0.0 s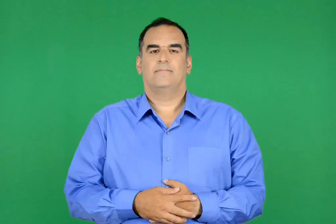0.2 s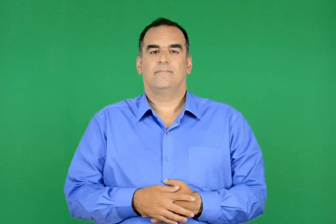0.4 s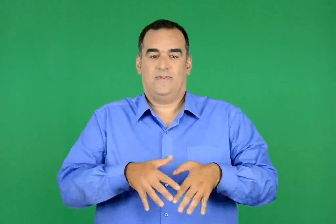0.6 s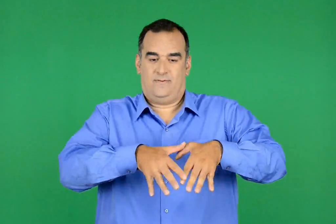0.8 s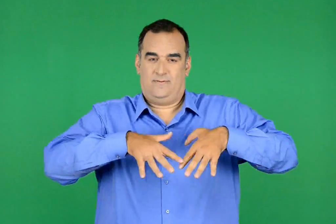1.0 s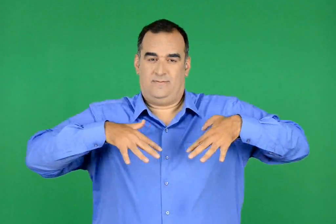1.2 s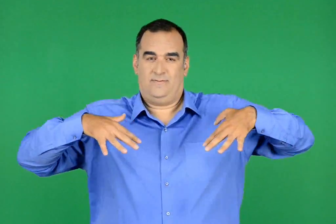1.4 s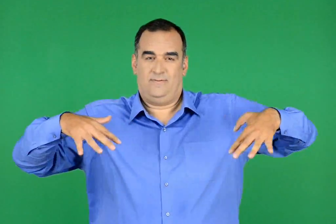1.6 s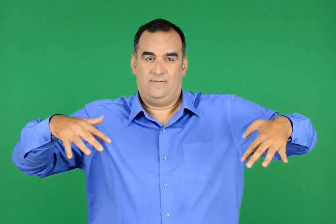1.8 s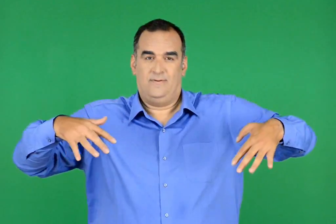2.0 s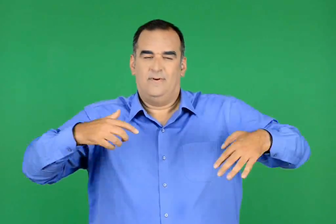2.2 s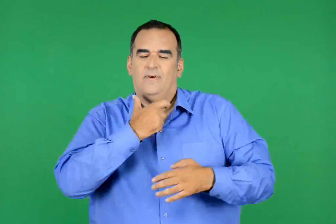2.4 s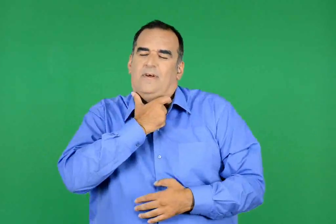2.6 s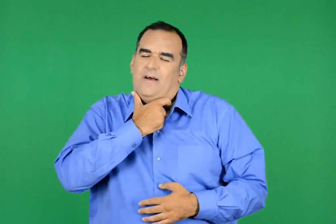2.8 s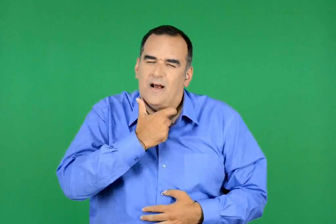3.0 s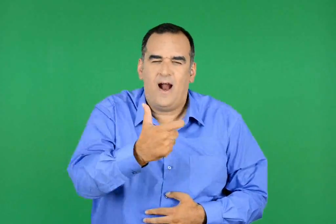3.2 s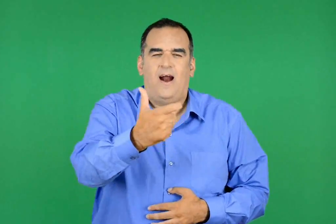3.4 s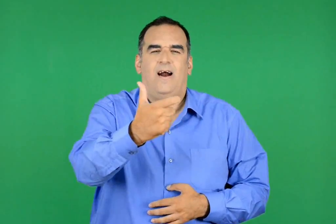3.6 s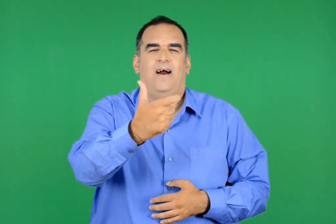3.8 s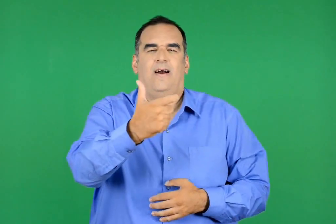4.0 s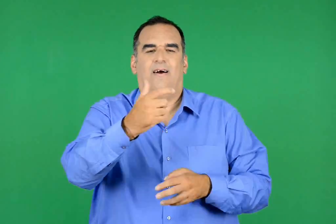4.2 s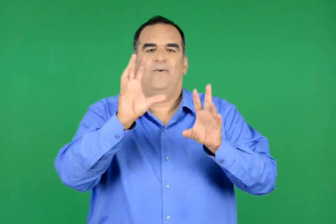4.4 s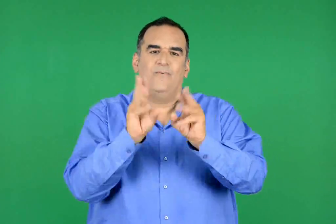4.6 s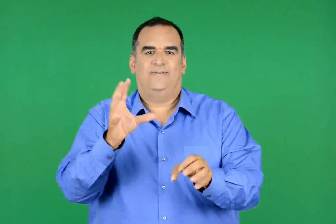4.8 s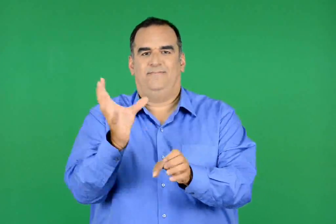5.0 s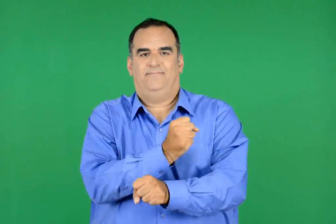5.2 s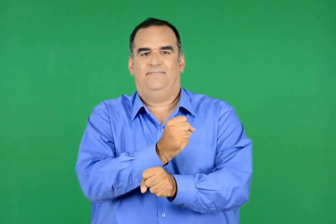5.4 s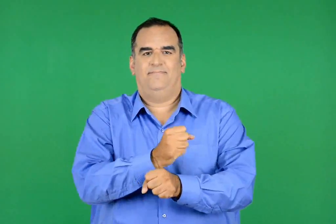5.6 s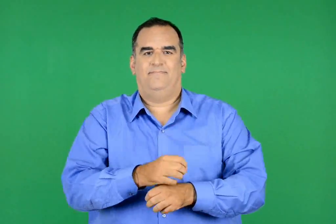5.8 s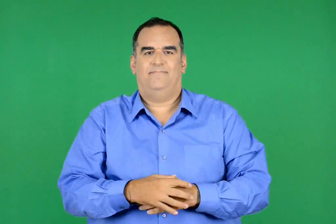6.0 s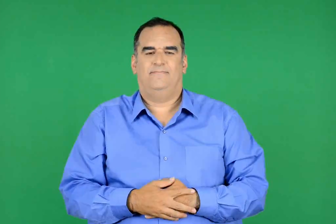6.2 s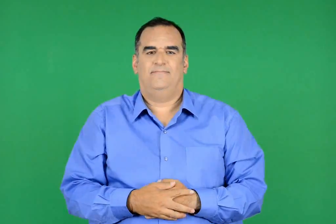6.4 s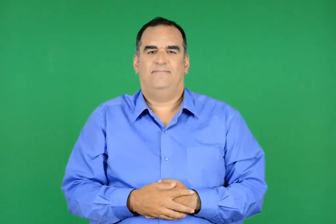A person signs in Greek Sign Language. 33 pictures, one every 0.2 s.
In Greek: μια νικητήρια ιαχή κυλά πάνω στις κερκίδες
